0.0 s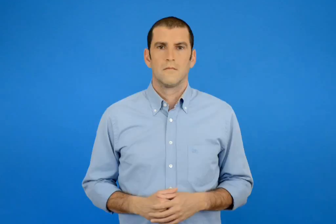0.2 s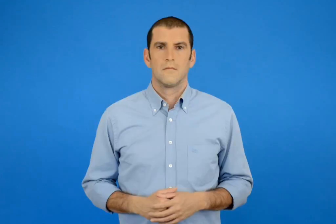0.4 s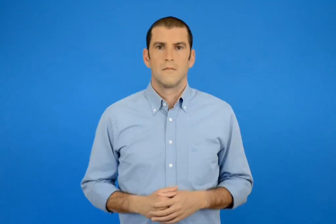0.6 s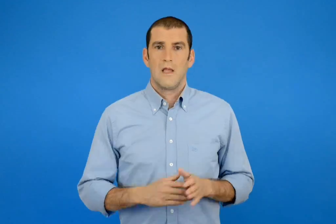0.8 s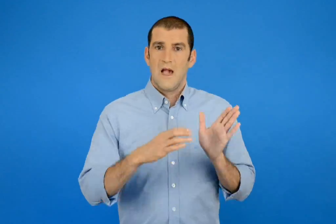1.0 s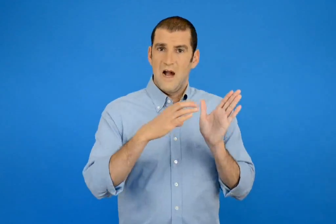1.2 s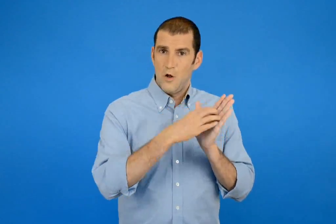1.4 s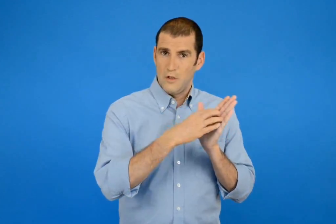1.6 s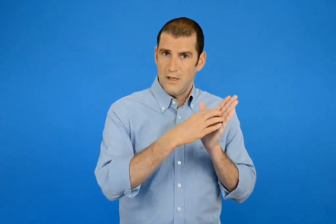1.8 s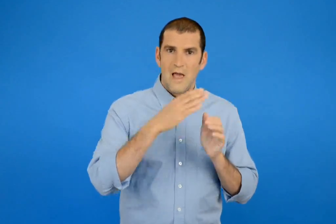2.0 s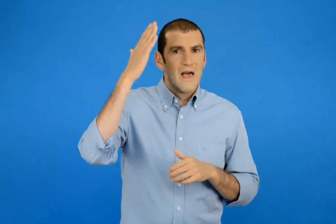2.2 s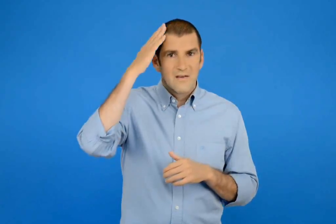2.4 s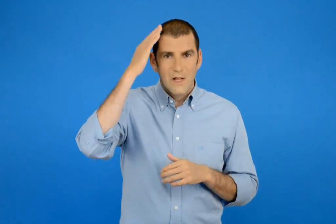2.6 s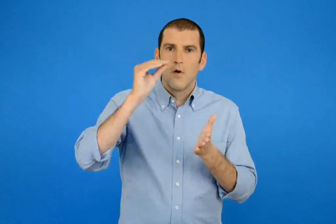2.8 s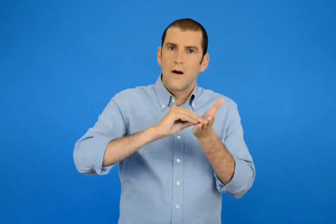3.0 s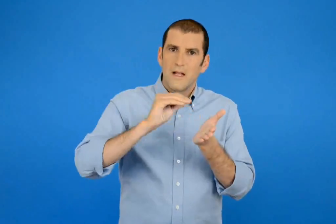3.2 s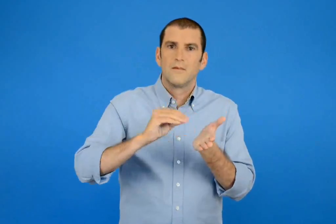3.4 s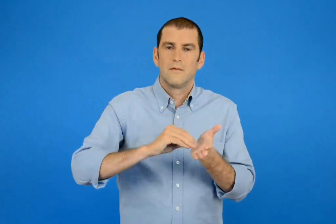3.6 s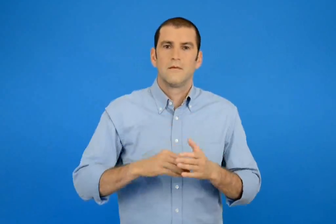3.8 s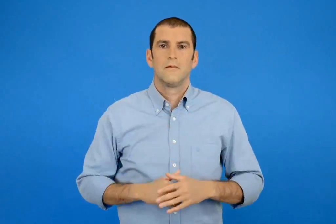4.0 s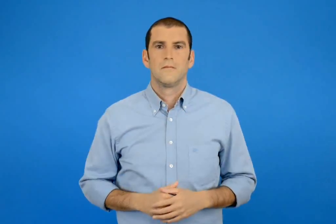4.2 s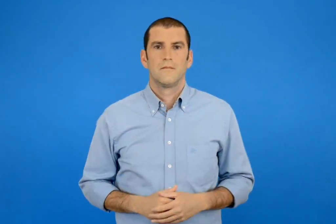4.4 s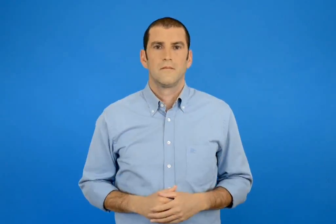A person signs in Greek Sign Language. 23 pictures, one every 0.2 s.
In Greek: επαναληπτικό κεφάλαιο της ενότητας
